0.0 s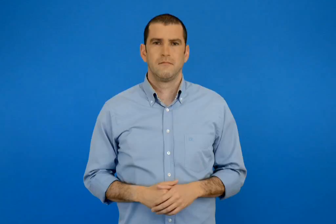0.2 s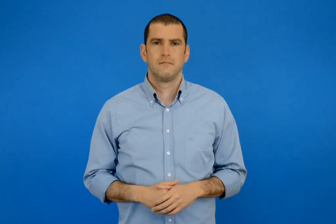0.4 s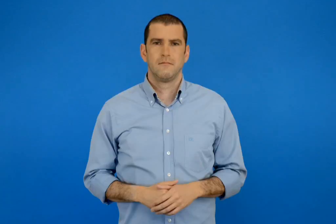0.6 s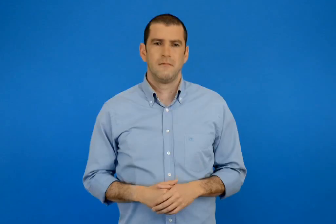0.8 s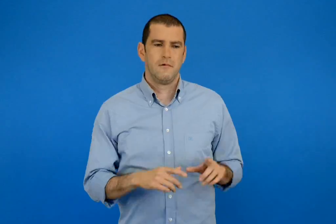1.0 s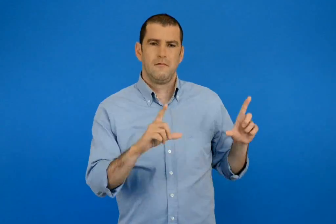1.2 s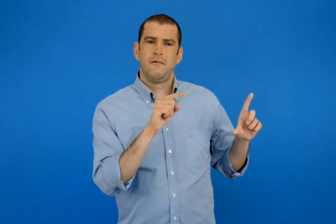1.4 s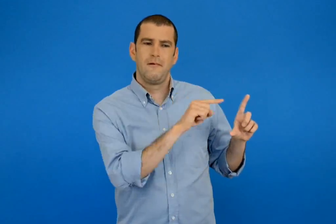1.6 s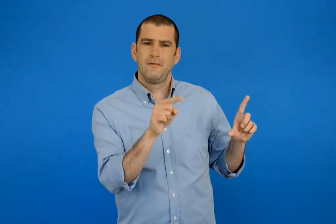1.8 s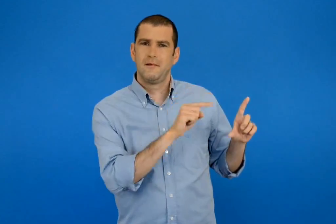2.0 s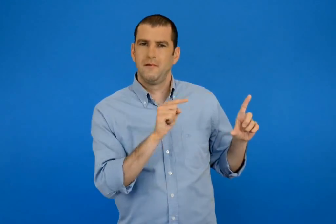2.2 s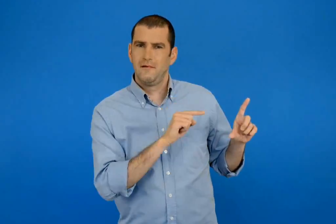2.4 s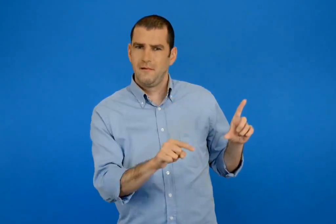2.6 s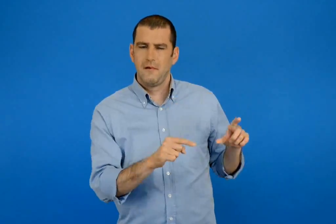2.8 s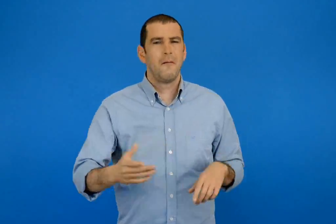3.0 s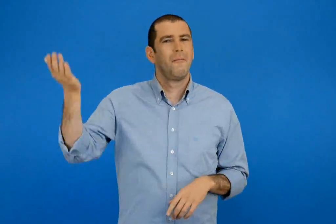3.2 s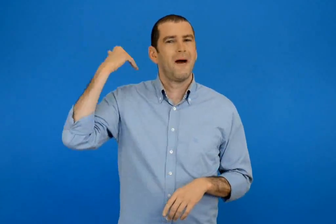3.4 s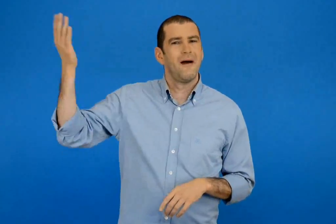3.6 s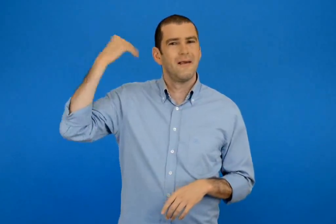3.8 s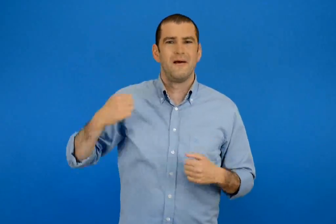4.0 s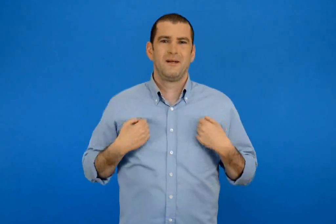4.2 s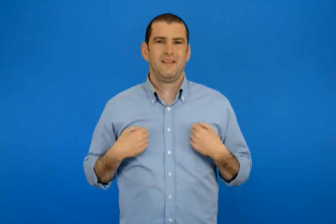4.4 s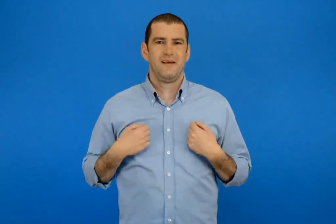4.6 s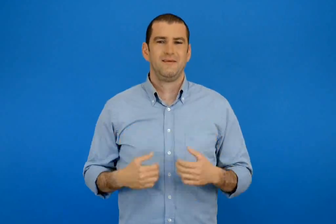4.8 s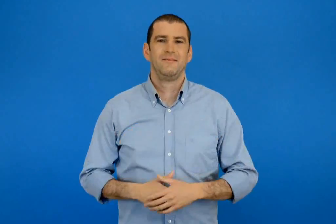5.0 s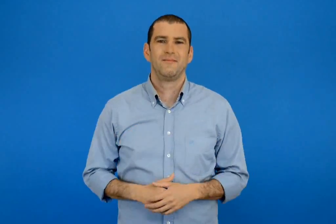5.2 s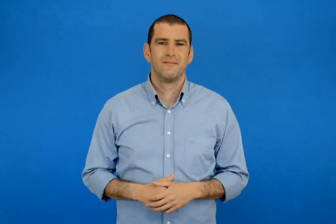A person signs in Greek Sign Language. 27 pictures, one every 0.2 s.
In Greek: αυτά είναι μερικά από τα παλιά παιχνίδια
